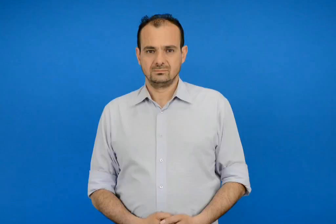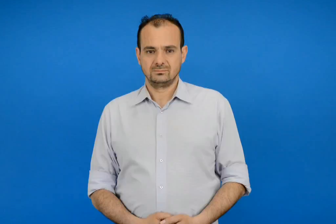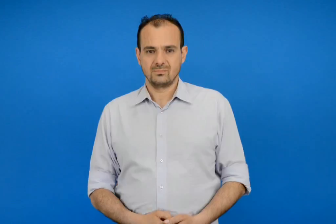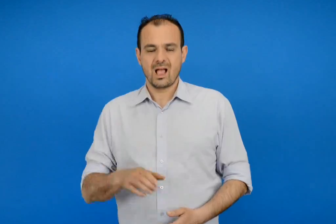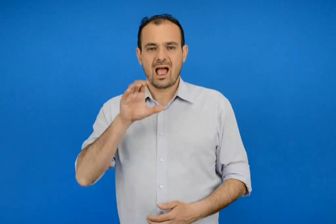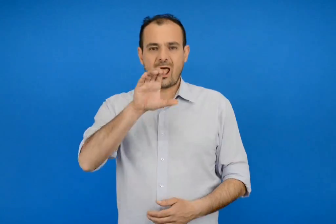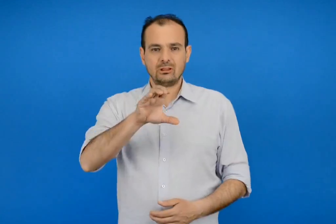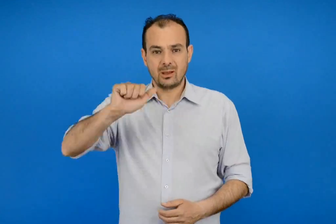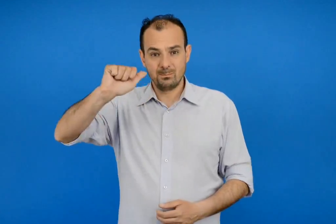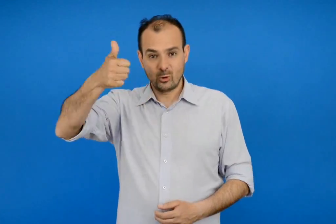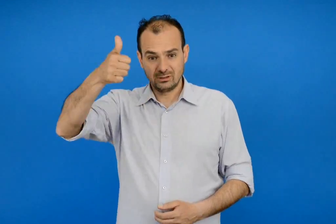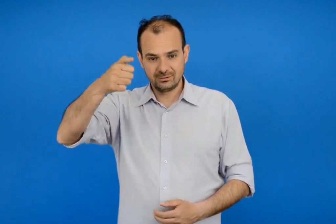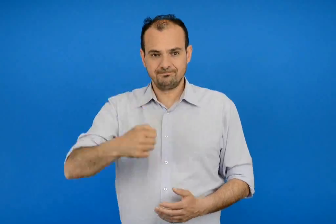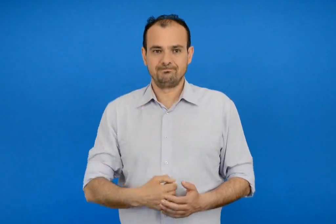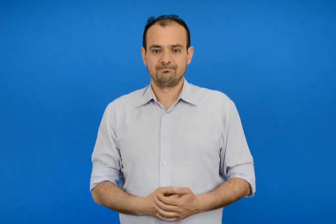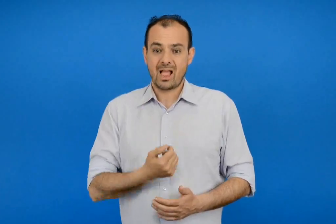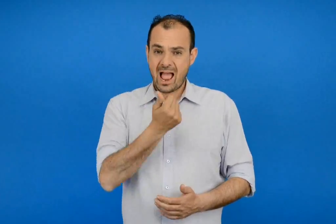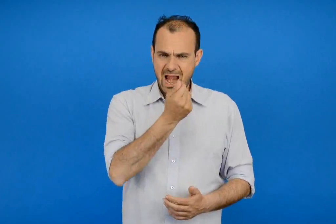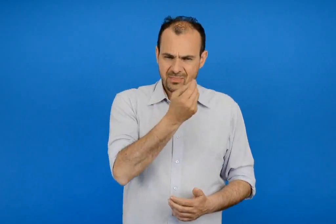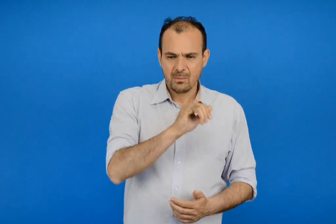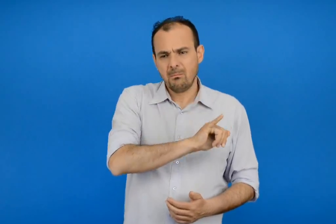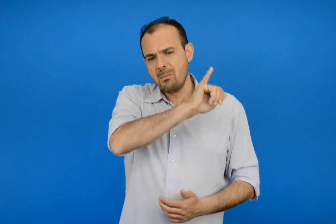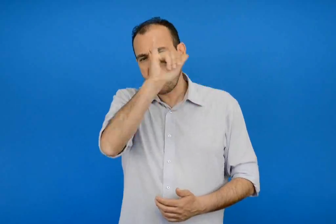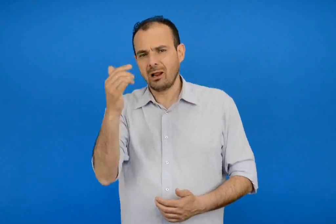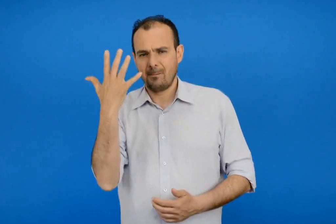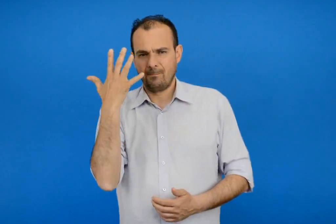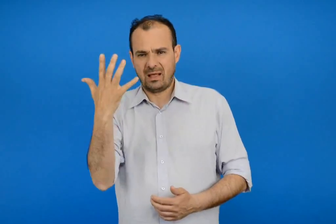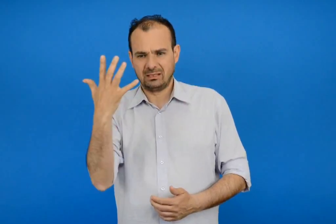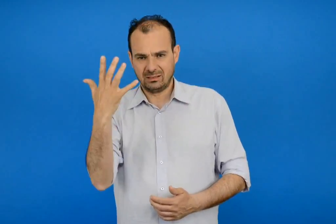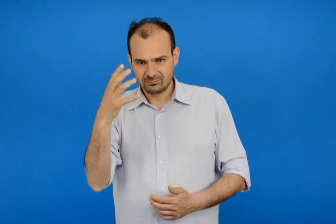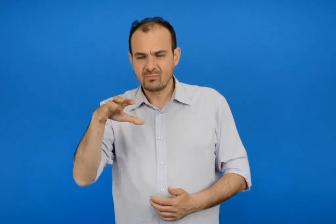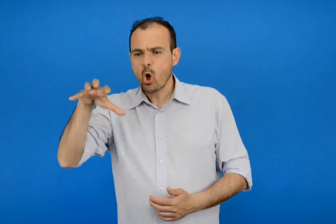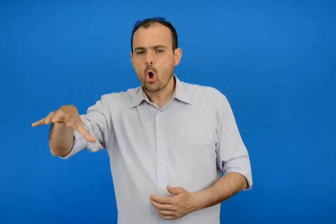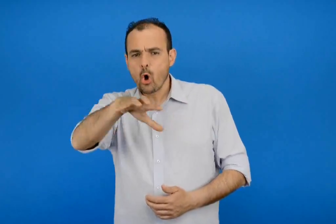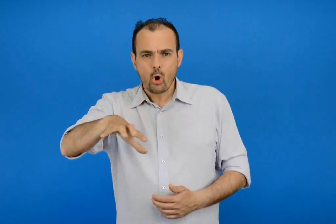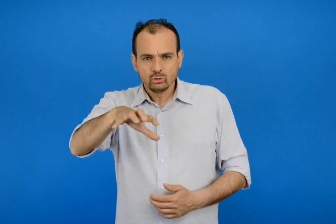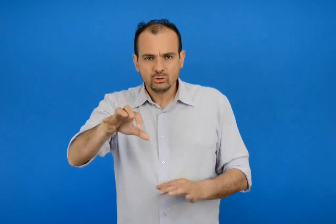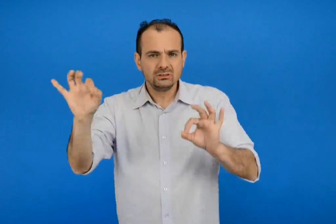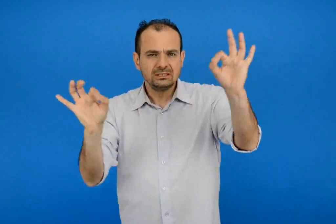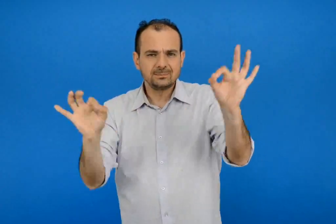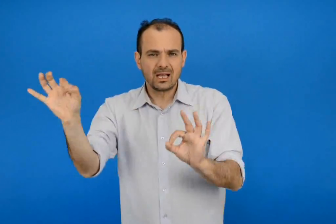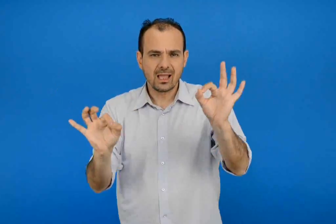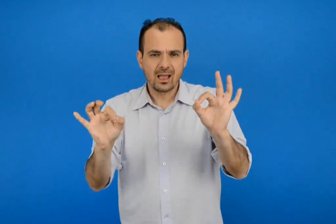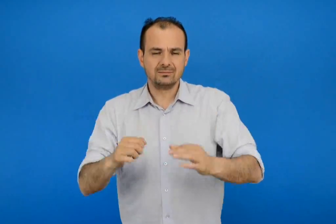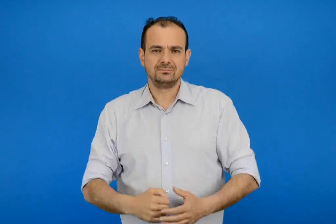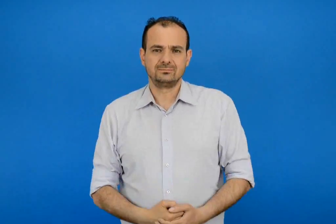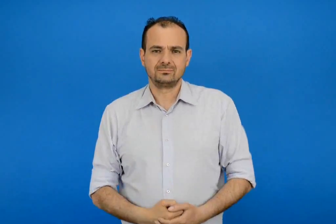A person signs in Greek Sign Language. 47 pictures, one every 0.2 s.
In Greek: ενότητα 1η οι αριθμοί μέχρι το 5 – χώρος και σχήματα
